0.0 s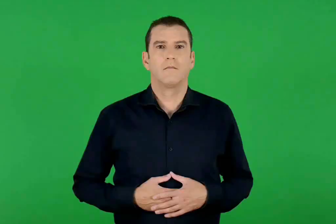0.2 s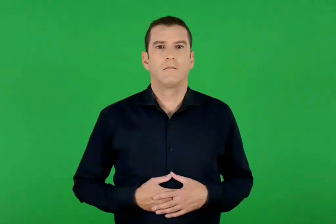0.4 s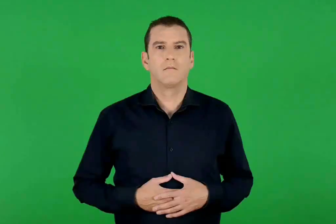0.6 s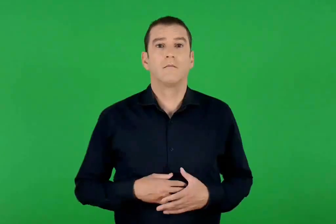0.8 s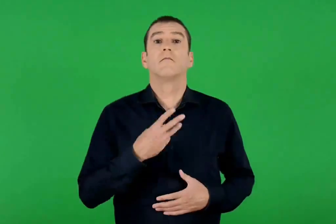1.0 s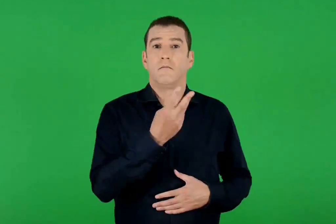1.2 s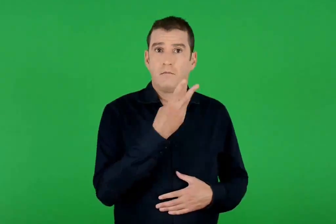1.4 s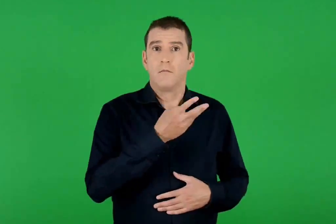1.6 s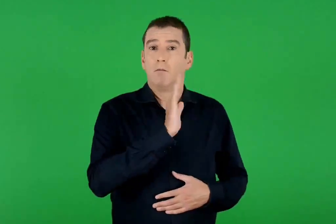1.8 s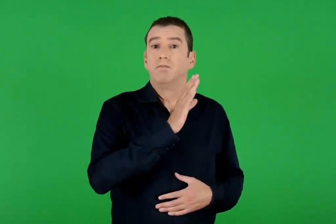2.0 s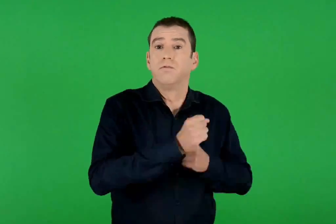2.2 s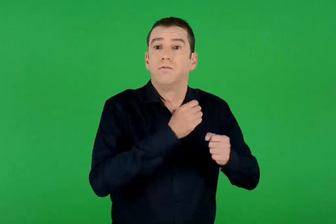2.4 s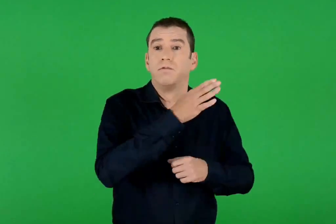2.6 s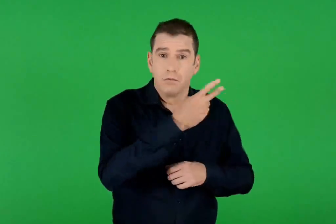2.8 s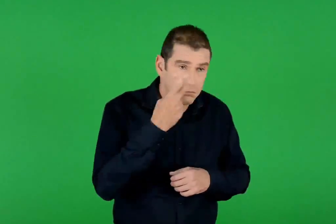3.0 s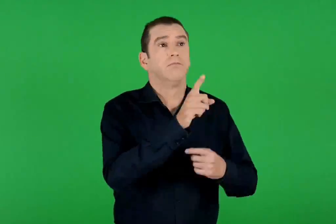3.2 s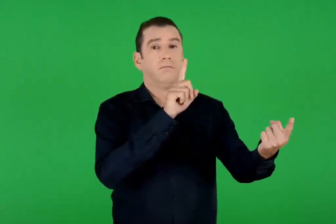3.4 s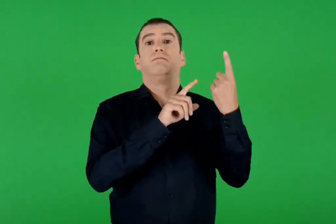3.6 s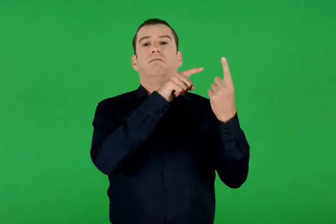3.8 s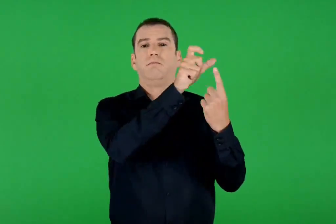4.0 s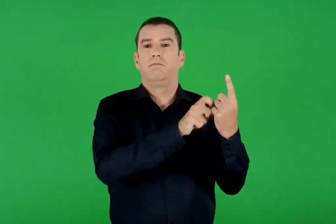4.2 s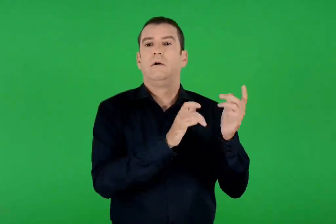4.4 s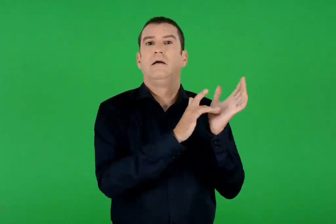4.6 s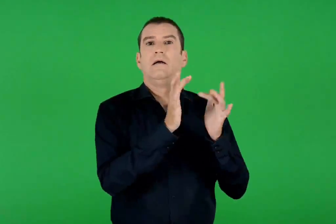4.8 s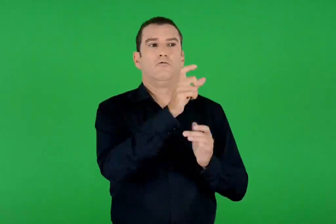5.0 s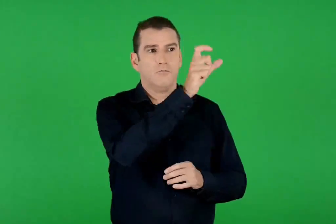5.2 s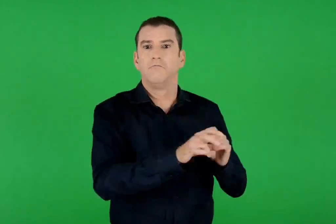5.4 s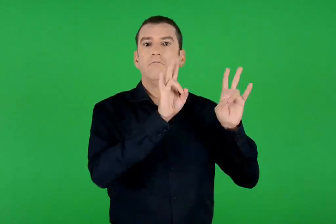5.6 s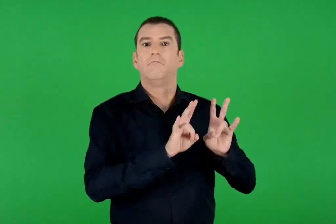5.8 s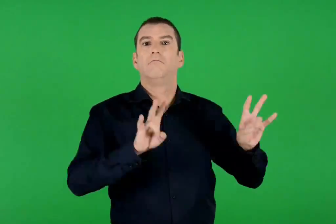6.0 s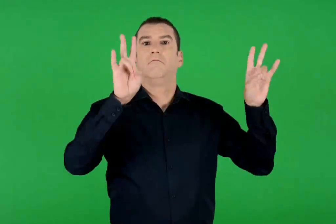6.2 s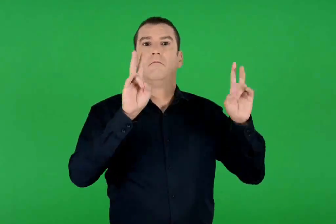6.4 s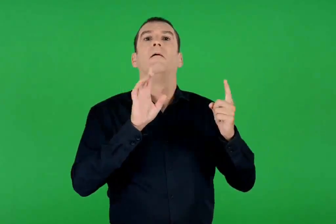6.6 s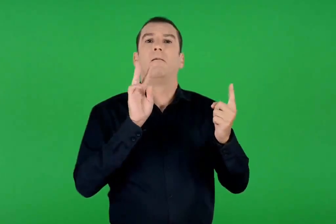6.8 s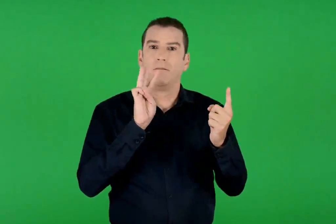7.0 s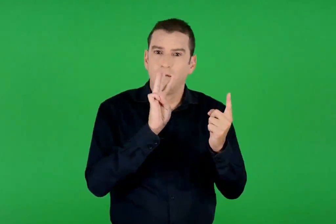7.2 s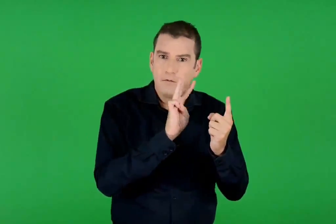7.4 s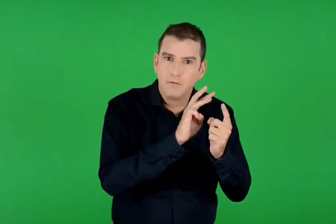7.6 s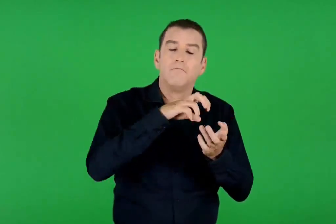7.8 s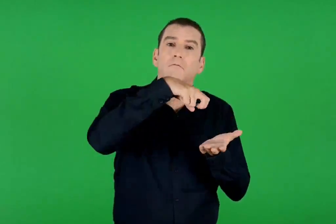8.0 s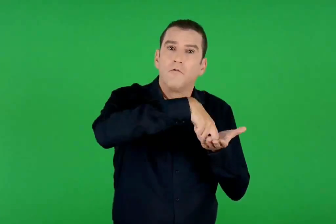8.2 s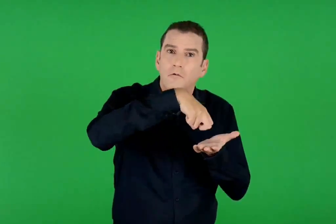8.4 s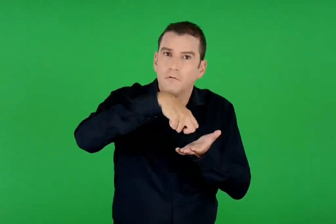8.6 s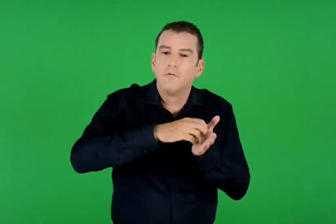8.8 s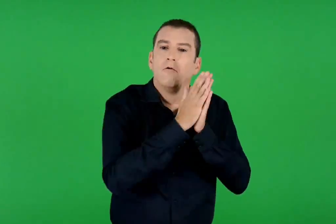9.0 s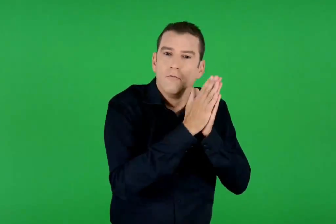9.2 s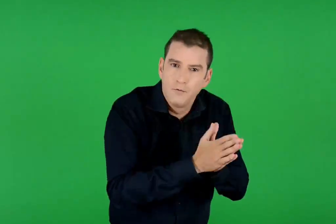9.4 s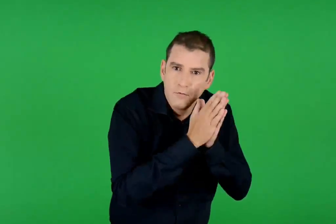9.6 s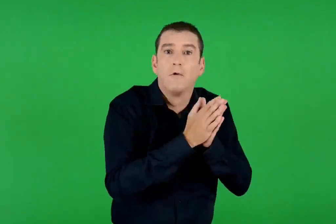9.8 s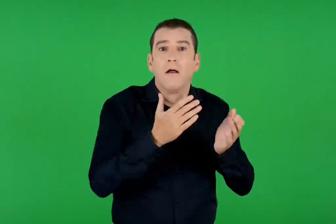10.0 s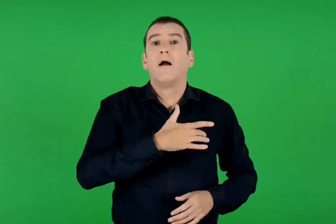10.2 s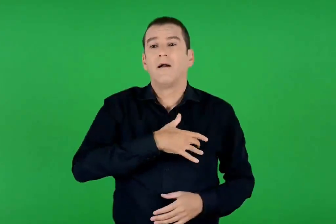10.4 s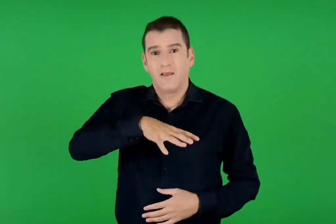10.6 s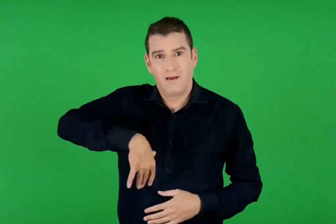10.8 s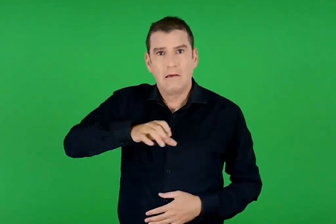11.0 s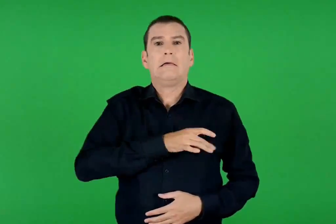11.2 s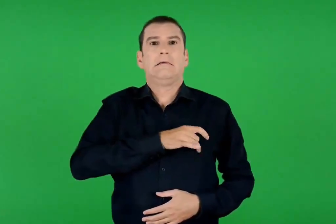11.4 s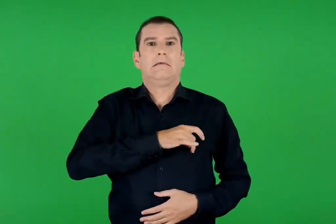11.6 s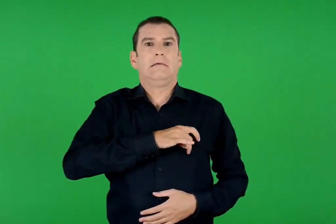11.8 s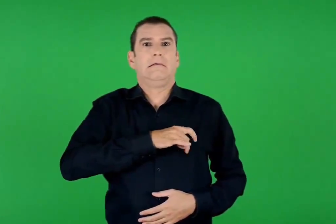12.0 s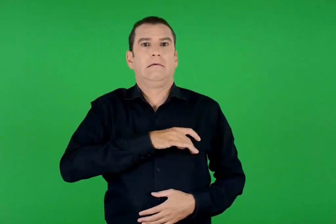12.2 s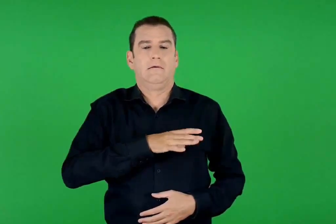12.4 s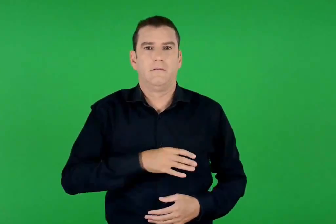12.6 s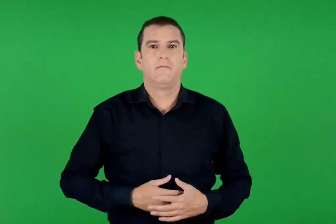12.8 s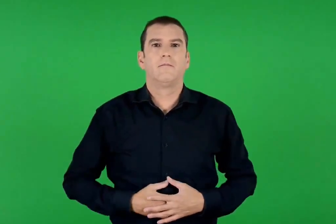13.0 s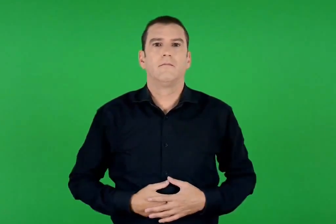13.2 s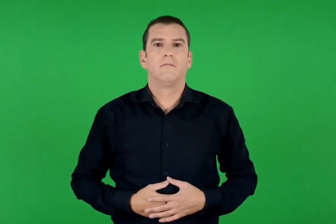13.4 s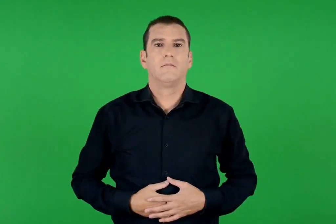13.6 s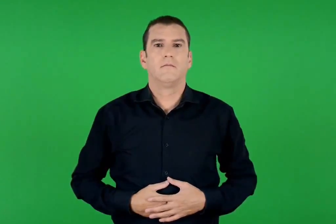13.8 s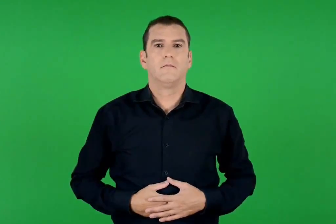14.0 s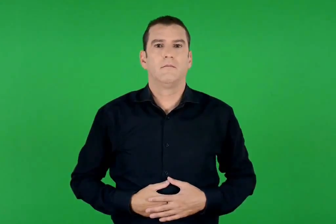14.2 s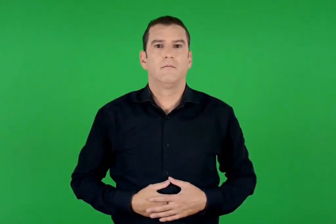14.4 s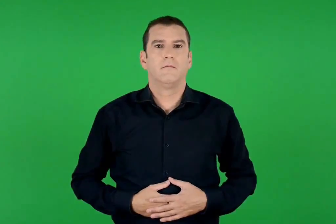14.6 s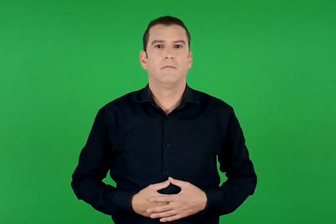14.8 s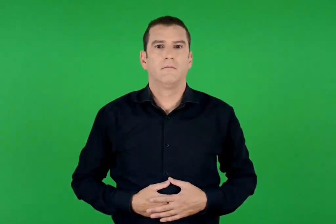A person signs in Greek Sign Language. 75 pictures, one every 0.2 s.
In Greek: καθώς προχωρούσαν , είδαν μπροστά τους τον ίδιο τον χριστό αναστημένο. πλησίασαν , γονάτισαν και τον προσκύνησαν. μα η καρδιά τους έτρεμε από φόβο
